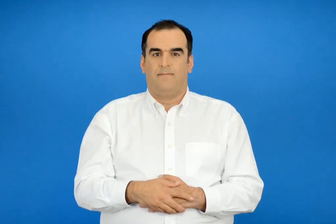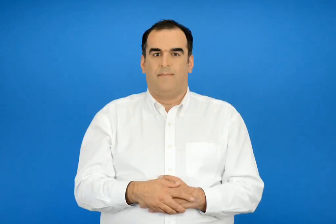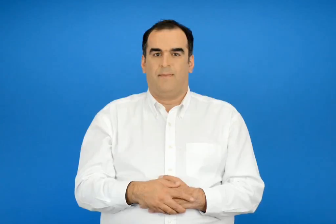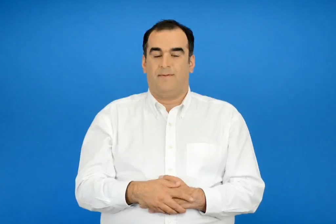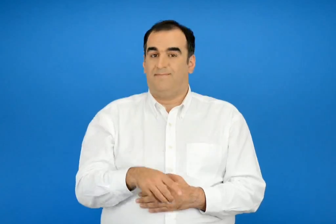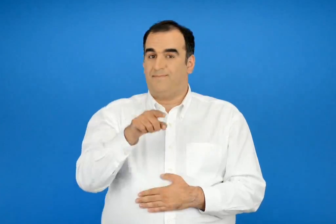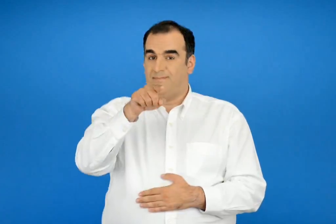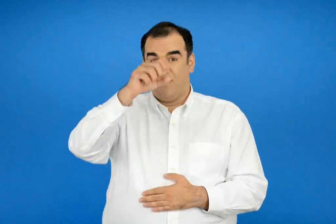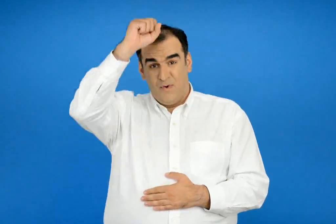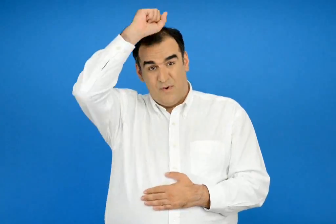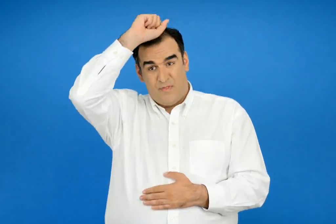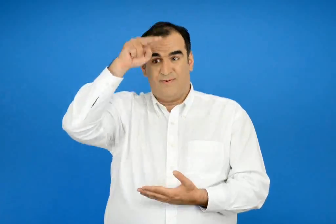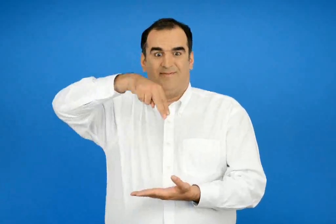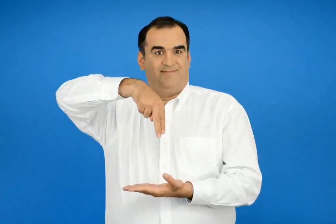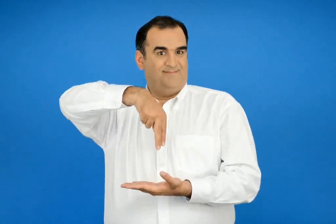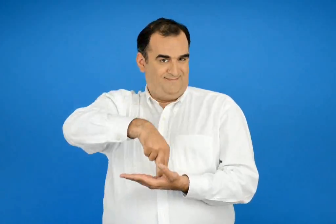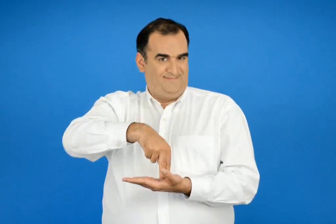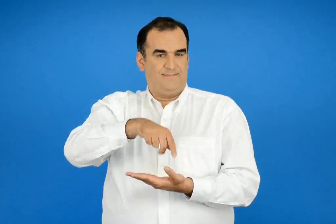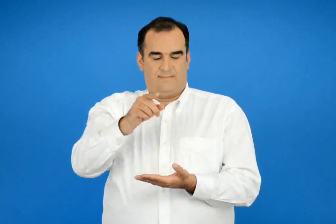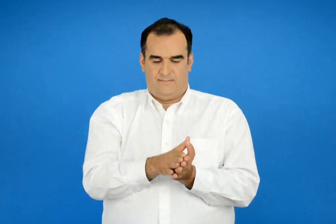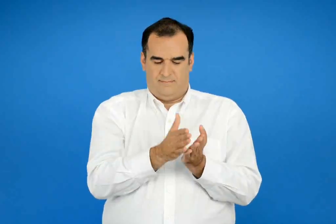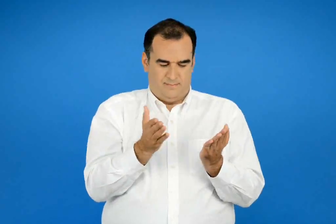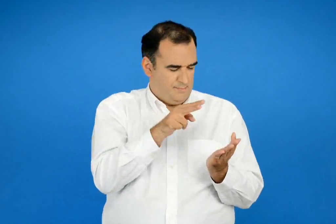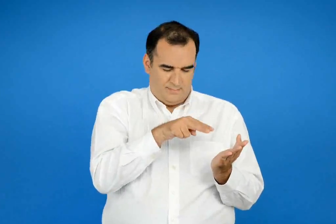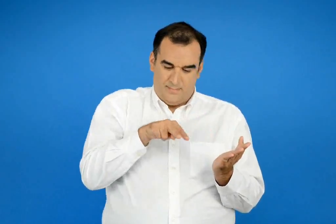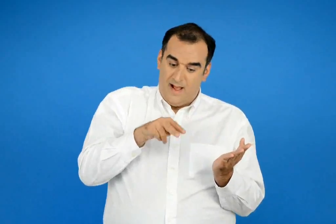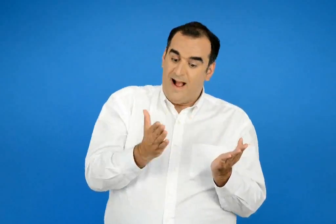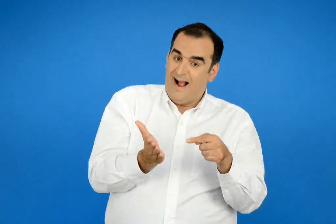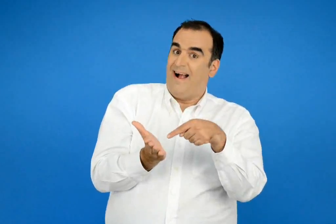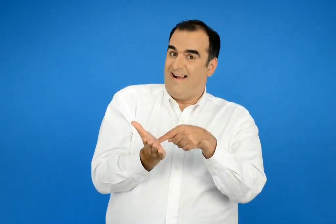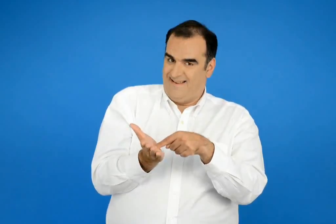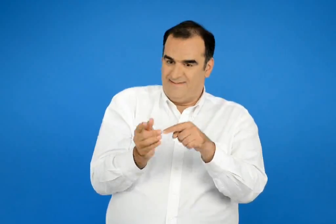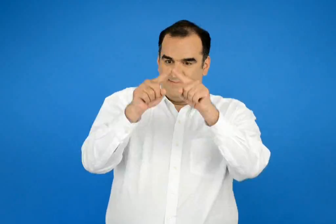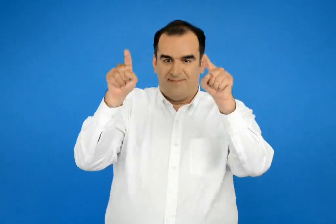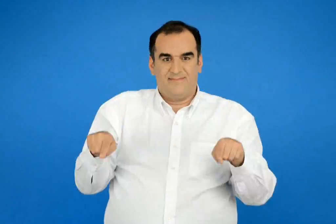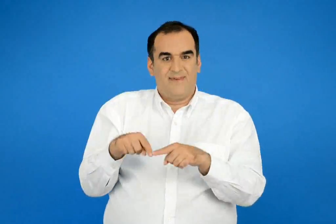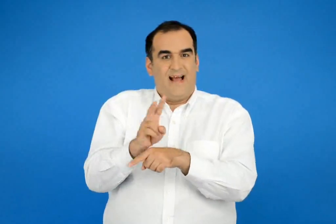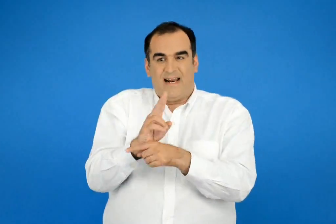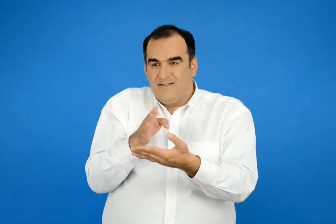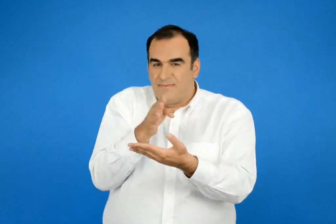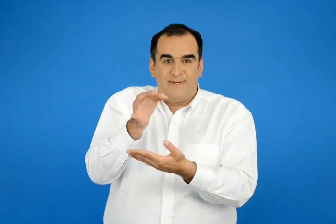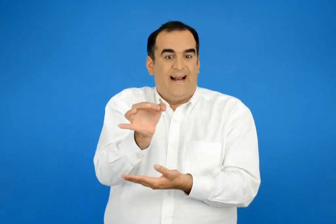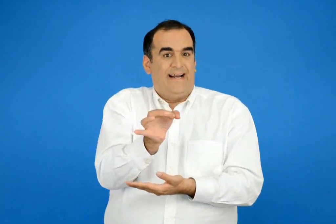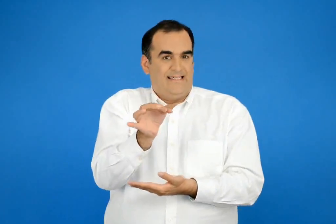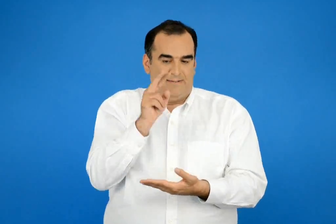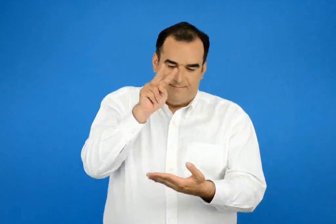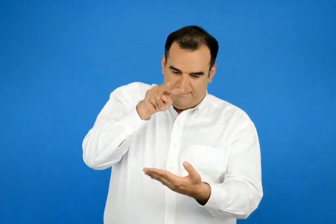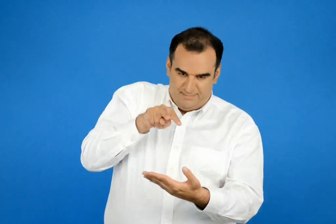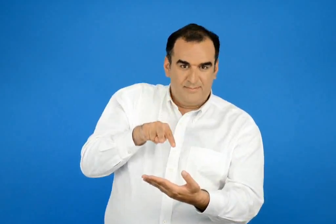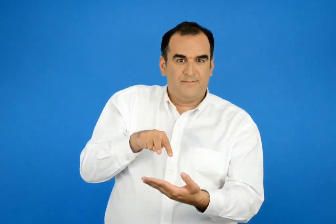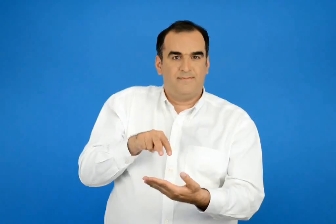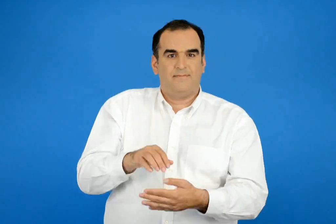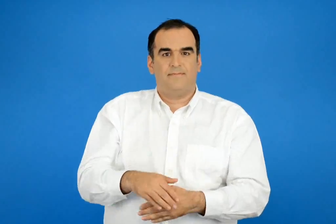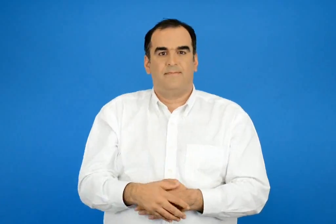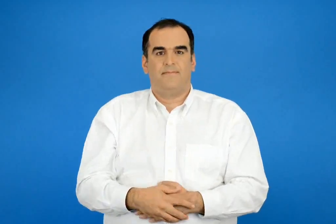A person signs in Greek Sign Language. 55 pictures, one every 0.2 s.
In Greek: βρίσκεσαι στη ρόδο ορίστε και ο χάρτης του νησιού στη διπλανή σελίδα
